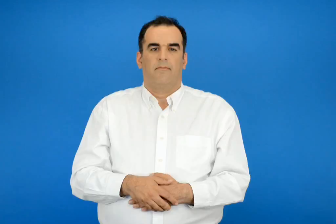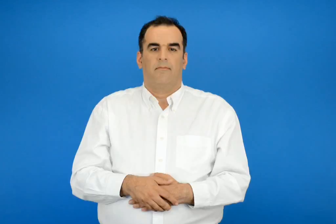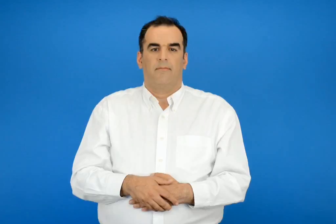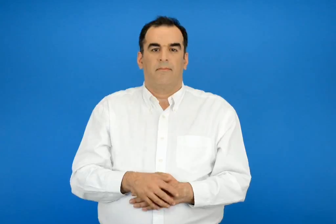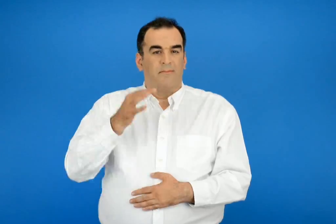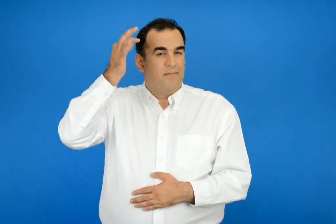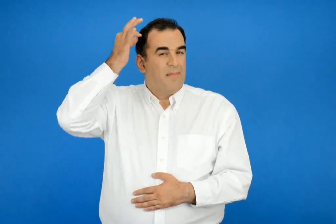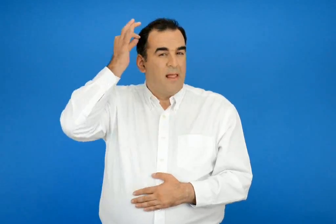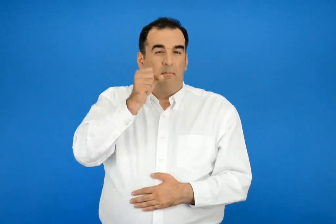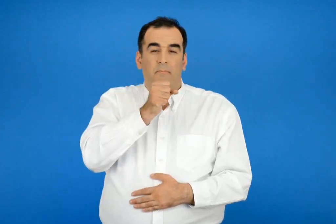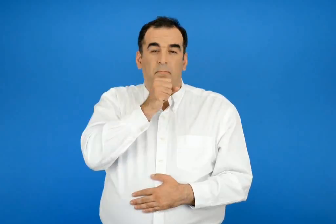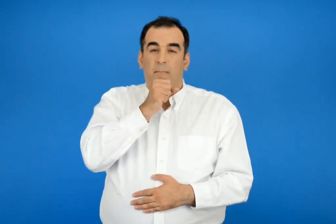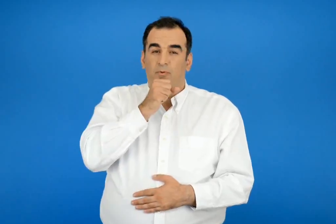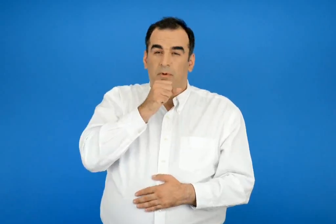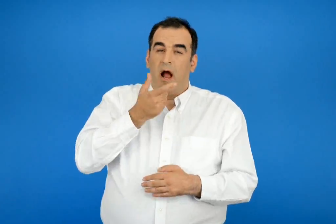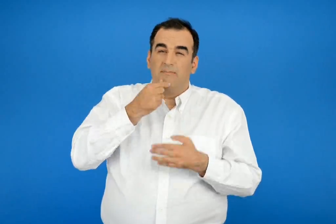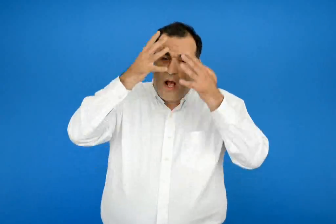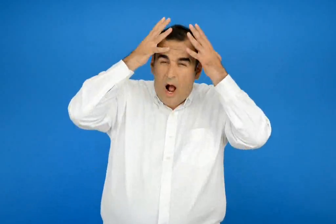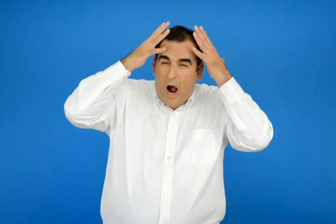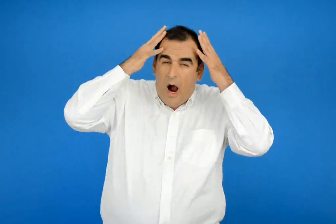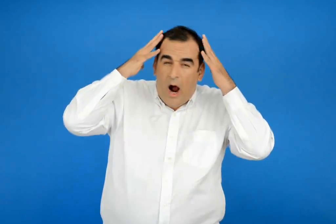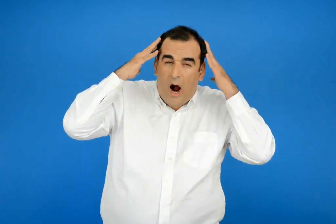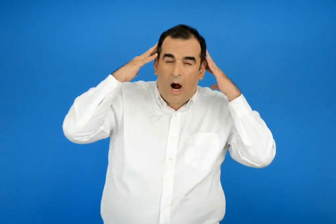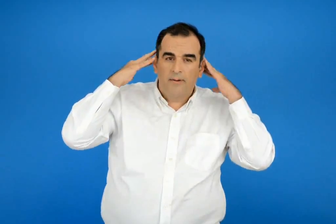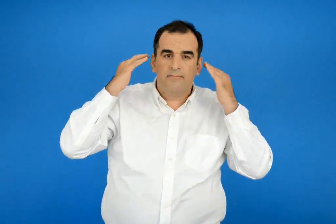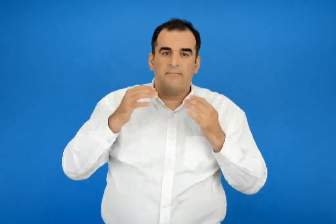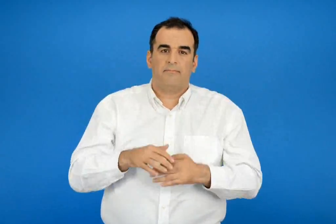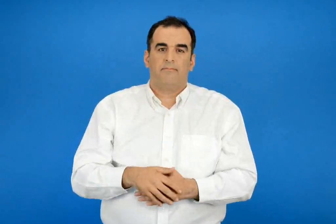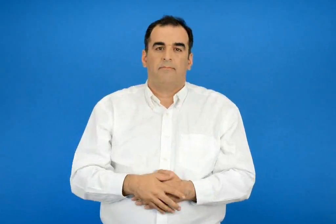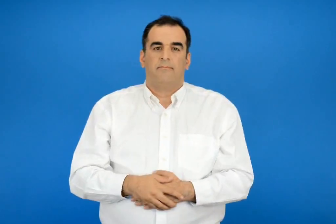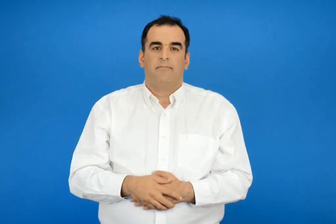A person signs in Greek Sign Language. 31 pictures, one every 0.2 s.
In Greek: τα μαλλιά του παππού ήταν κάτασπρα
